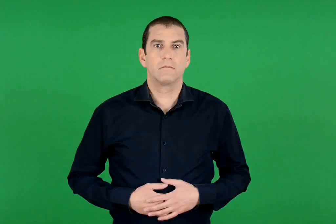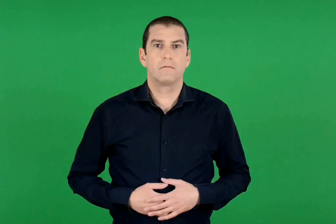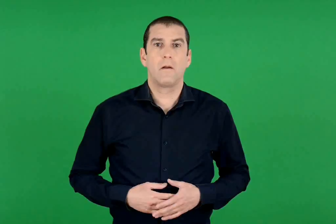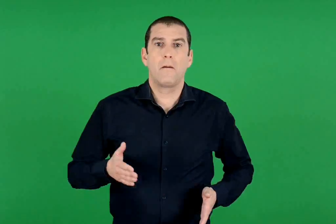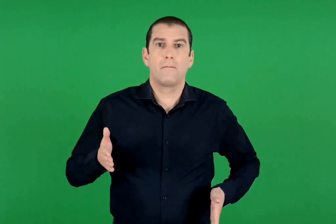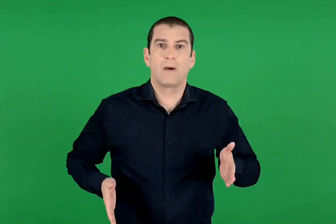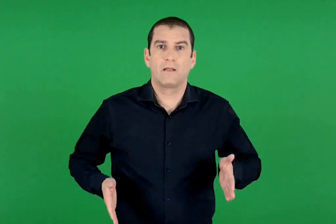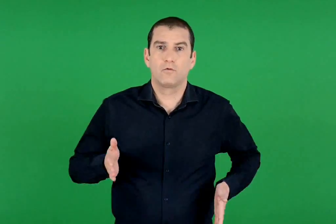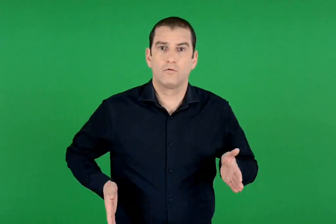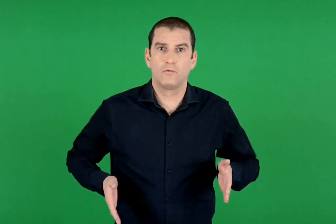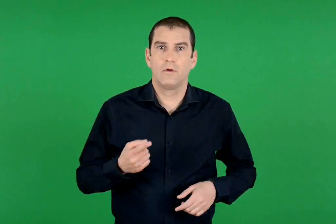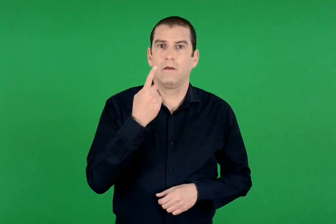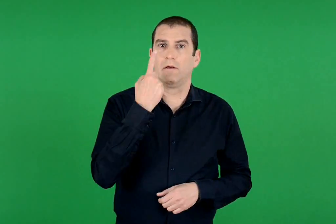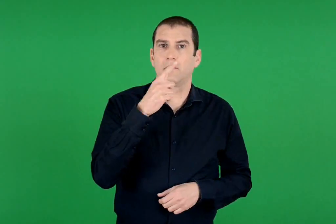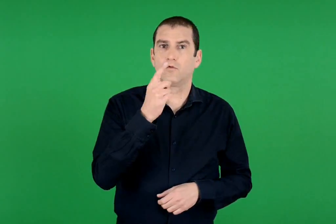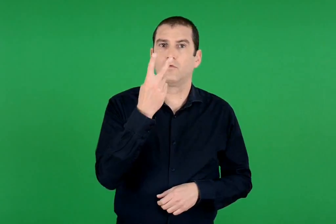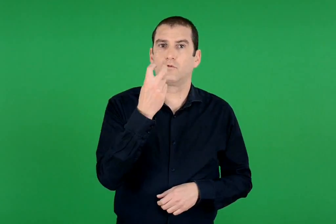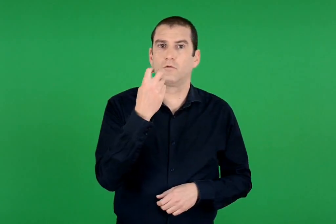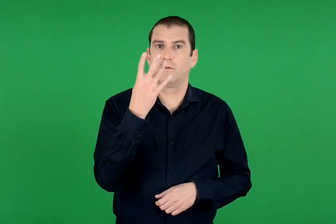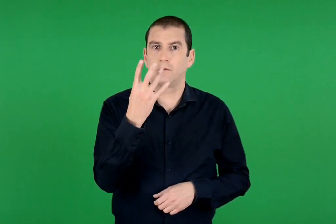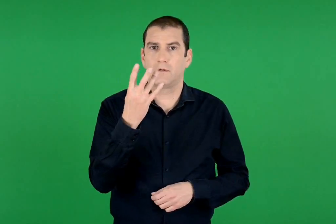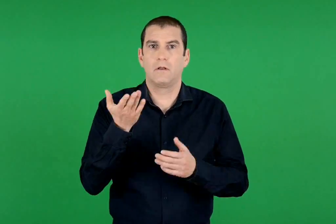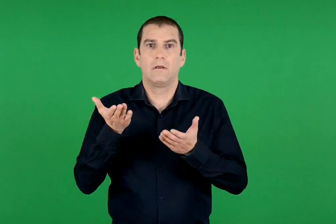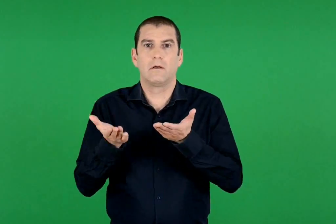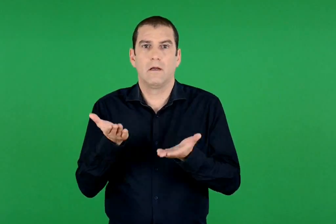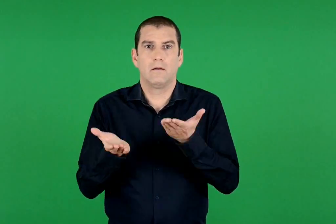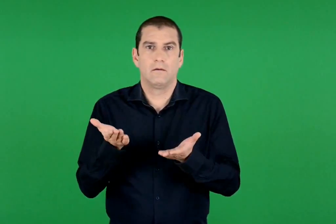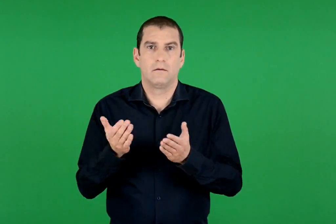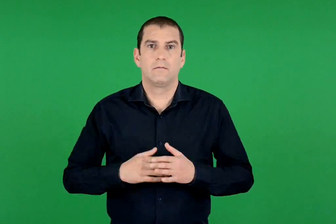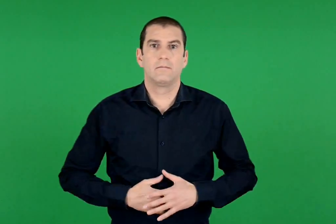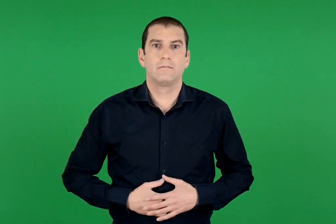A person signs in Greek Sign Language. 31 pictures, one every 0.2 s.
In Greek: μάρτιος 124
